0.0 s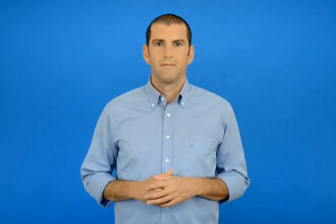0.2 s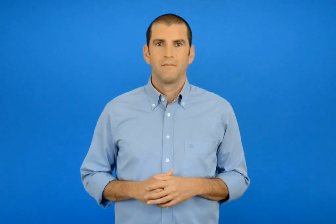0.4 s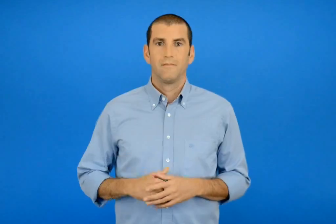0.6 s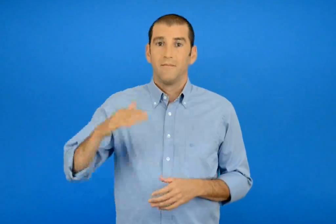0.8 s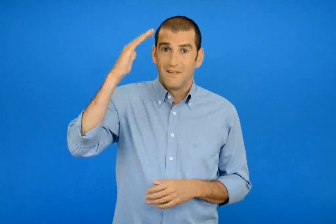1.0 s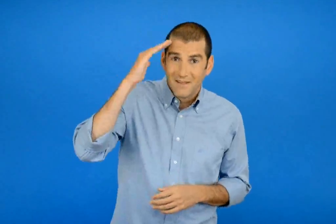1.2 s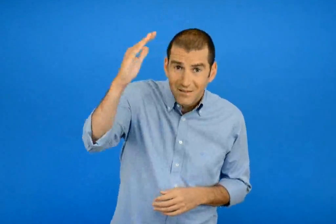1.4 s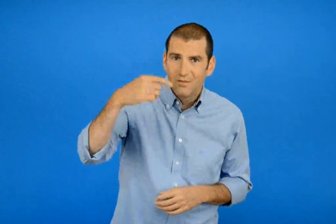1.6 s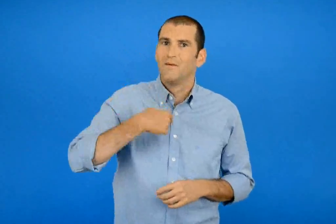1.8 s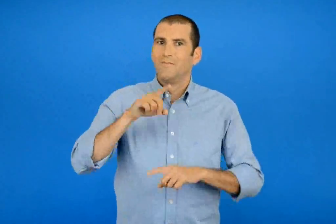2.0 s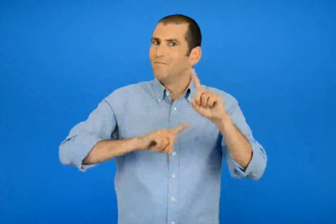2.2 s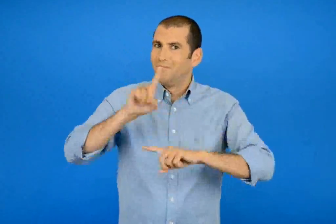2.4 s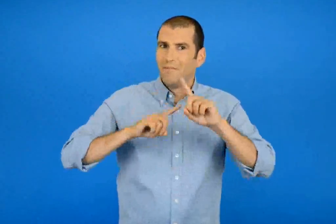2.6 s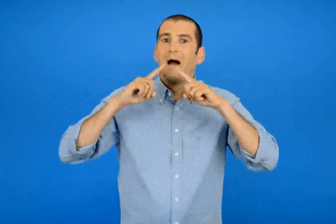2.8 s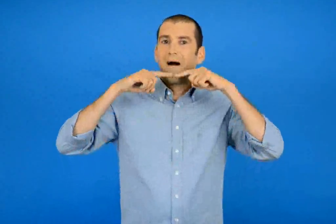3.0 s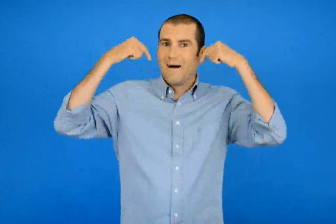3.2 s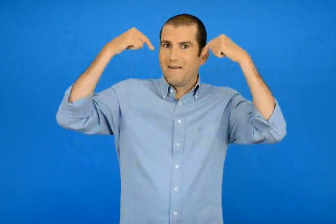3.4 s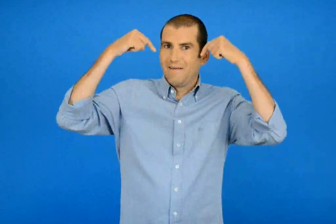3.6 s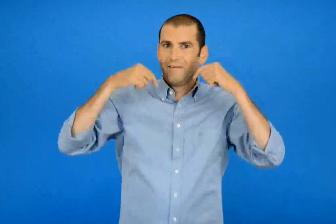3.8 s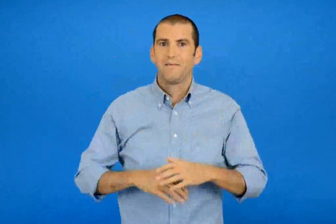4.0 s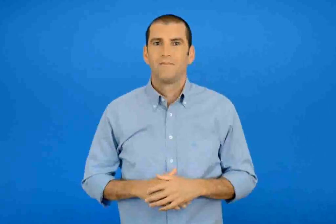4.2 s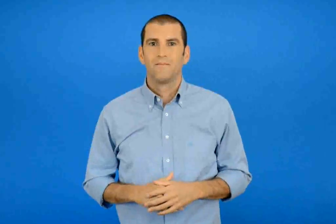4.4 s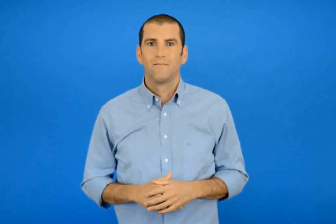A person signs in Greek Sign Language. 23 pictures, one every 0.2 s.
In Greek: γειά σου είμαι η χαρά
